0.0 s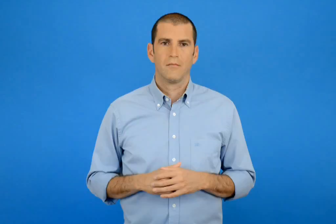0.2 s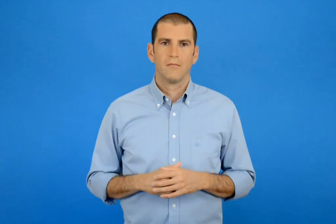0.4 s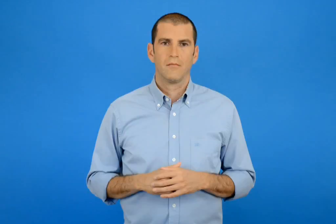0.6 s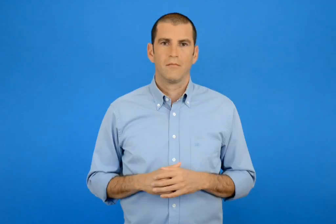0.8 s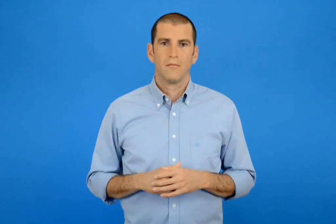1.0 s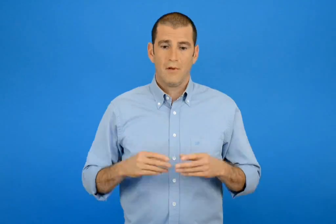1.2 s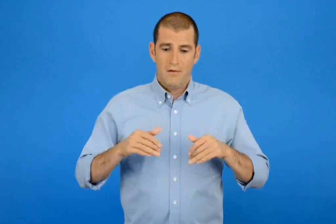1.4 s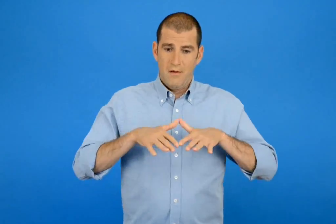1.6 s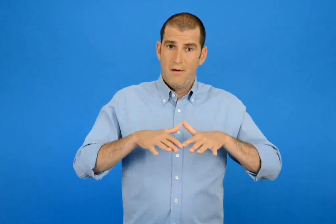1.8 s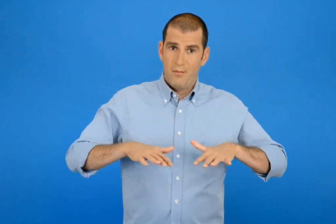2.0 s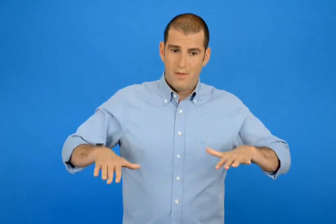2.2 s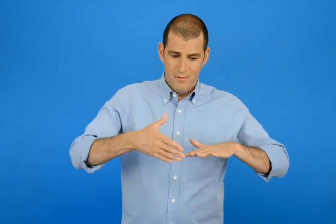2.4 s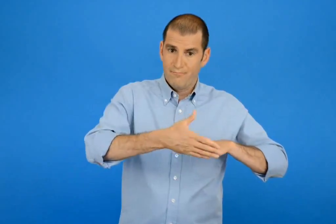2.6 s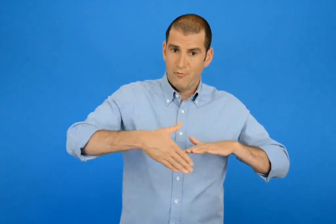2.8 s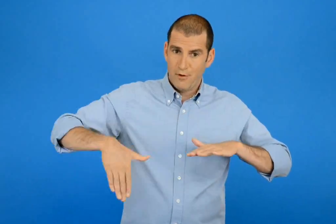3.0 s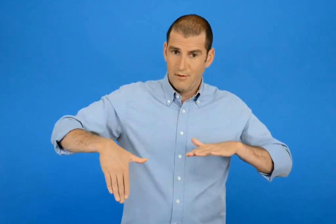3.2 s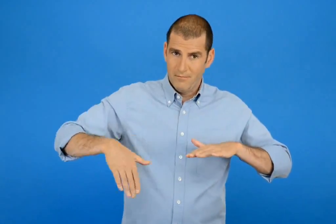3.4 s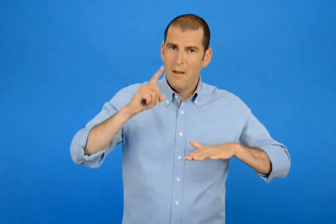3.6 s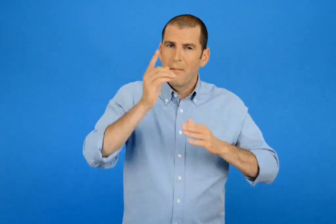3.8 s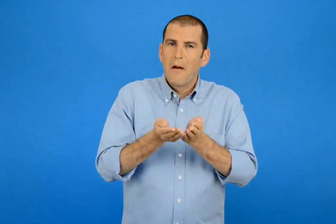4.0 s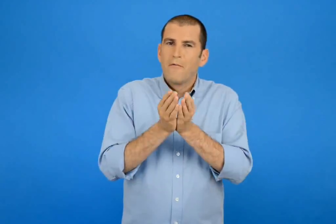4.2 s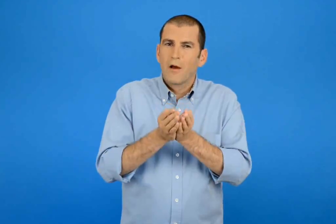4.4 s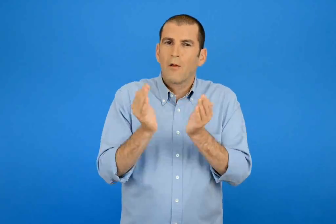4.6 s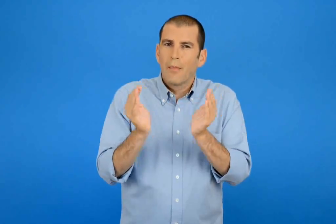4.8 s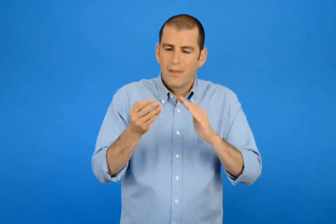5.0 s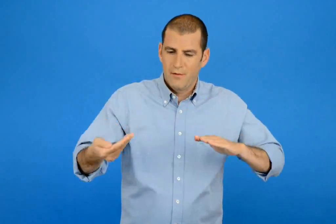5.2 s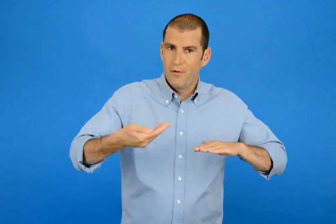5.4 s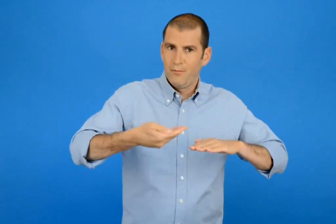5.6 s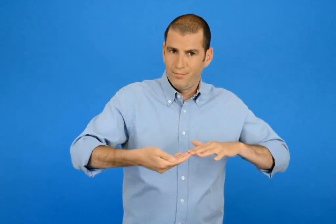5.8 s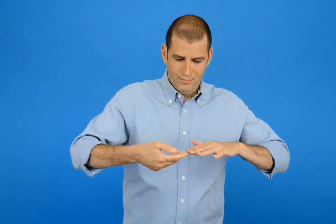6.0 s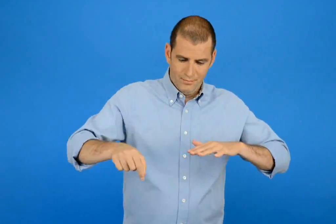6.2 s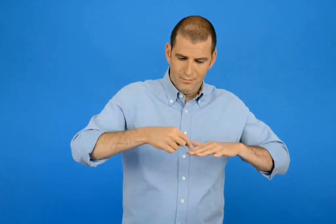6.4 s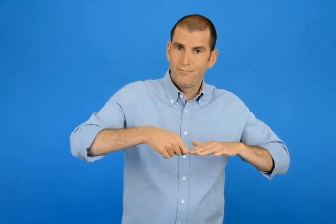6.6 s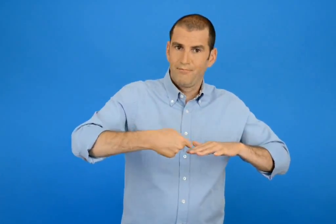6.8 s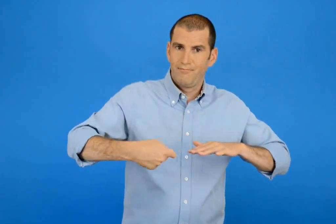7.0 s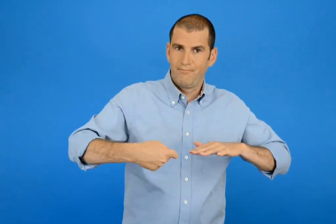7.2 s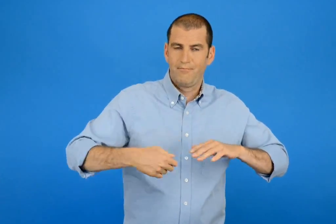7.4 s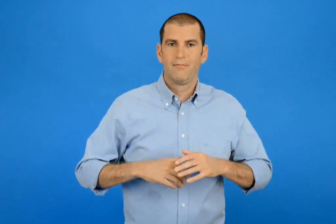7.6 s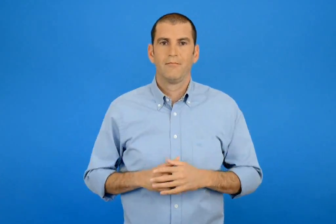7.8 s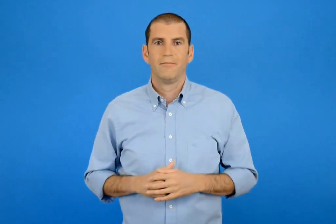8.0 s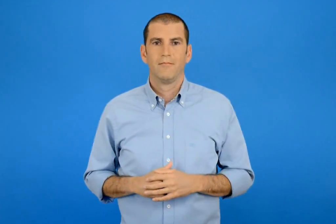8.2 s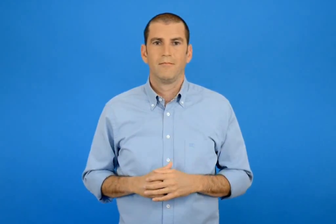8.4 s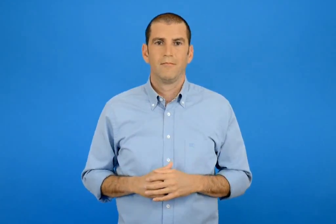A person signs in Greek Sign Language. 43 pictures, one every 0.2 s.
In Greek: μια βαρκούλα ήταν δεμένη στην ακρογιαλιά
